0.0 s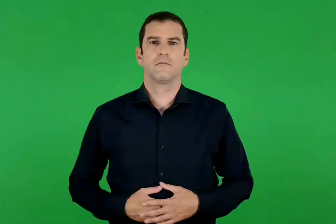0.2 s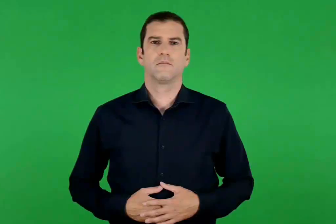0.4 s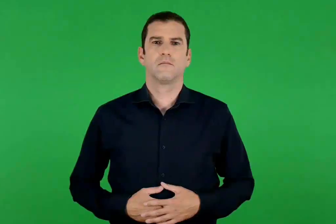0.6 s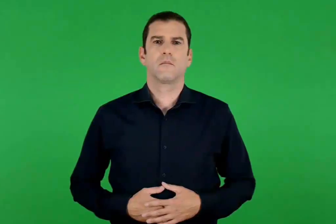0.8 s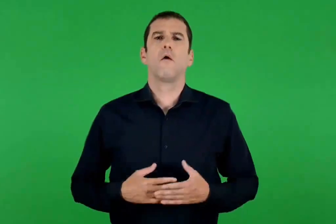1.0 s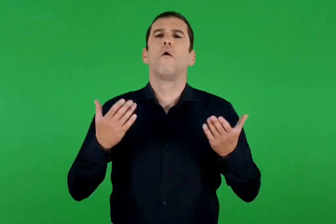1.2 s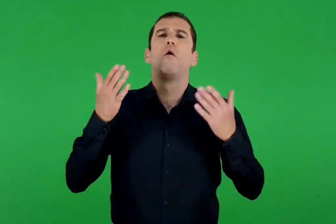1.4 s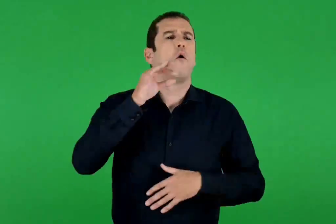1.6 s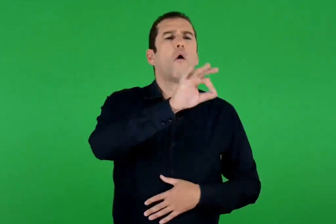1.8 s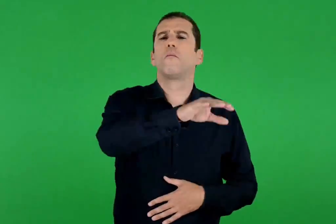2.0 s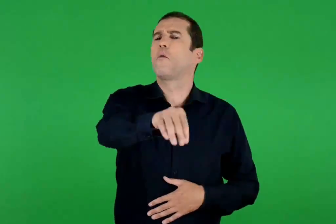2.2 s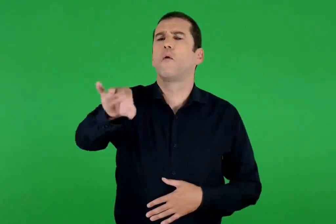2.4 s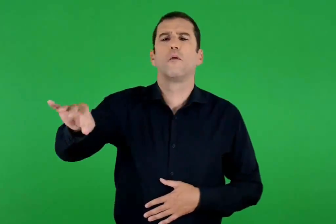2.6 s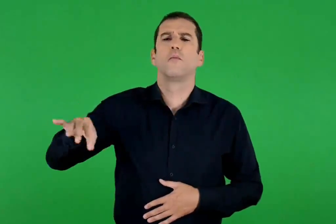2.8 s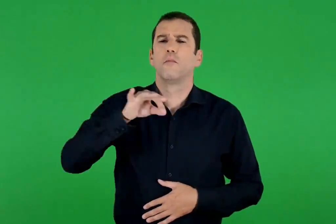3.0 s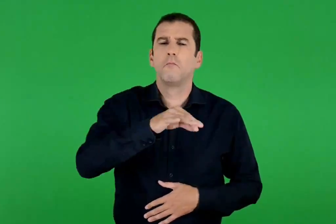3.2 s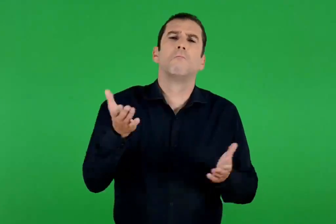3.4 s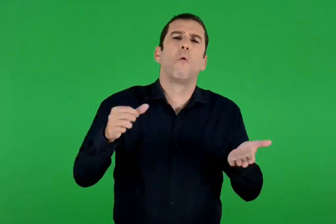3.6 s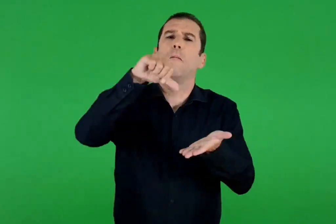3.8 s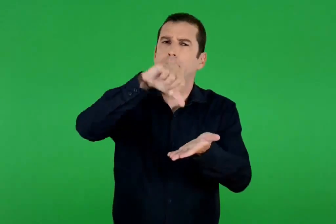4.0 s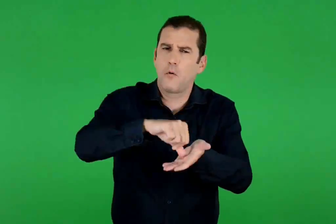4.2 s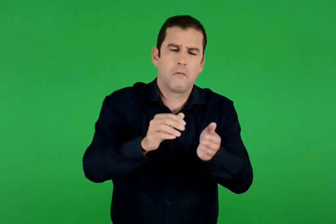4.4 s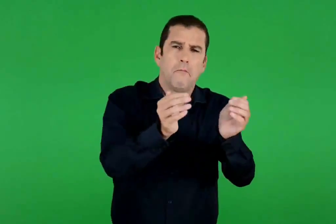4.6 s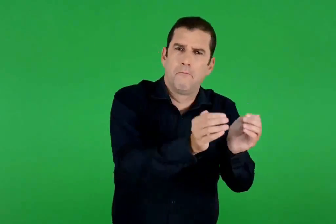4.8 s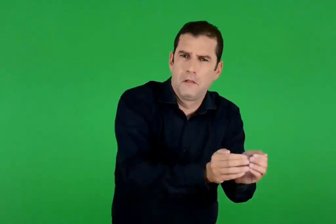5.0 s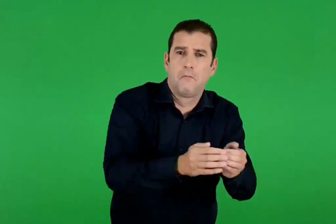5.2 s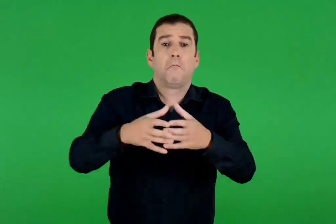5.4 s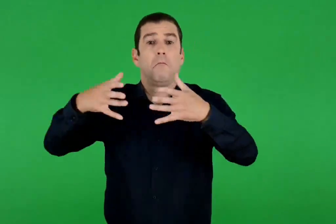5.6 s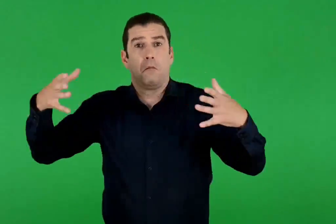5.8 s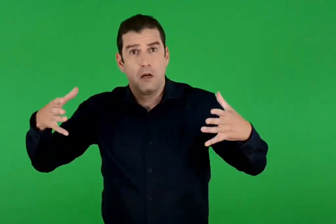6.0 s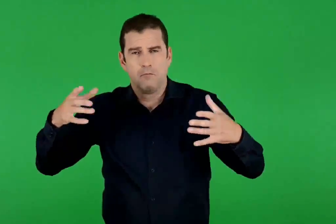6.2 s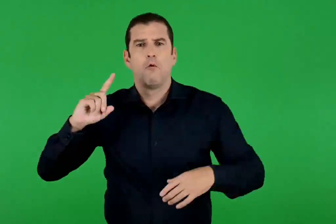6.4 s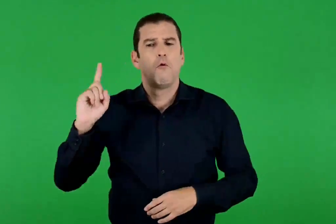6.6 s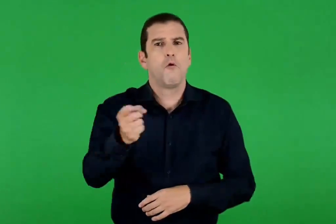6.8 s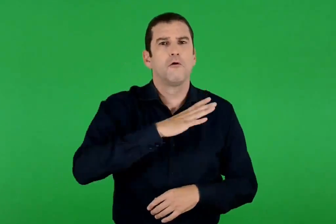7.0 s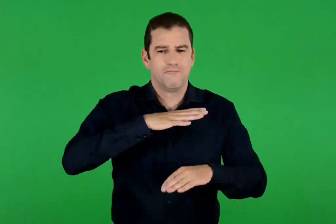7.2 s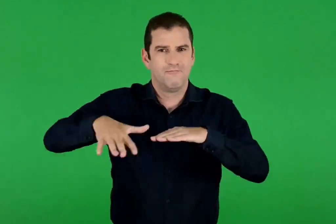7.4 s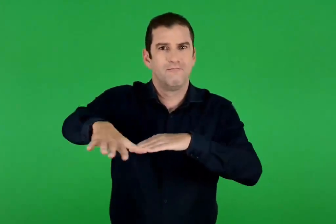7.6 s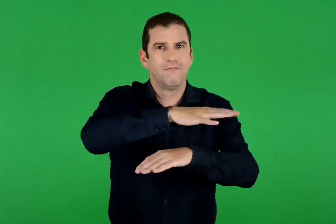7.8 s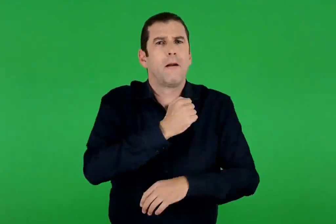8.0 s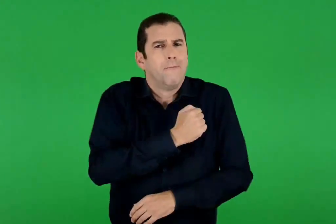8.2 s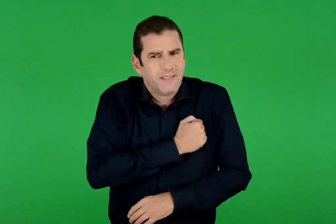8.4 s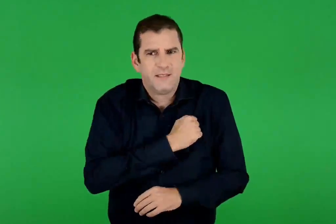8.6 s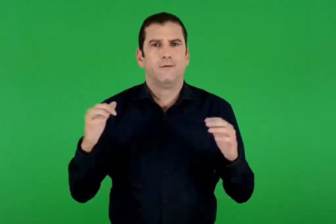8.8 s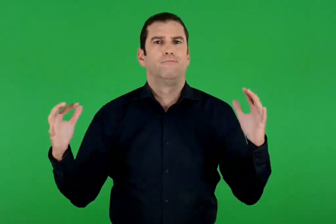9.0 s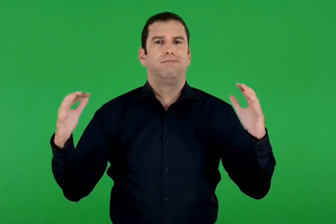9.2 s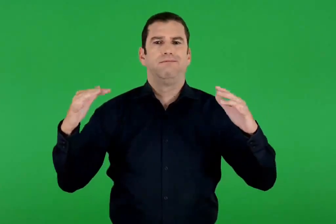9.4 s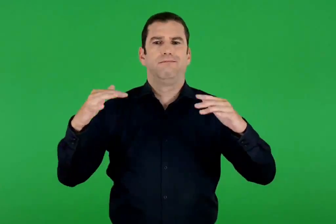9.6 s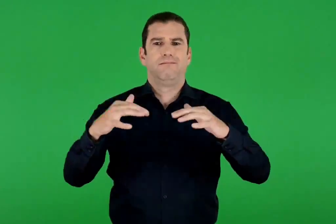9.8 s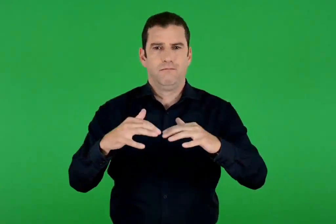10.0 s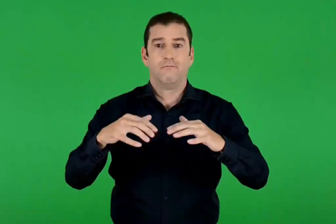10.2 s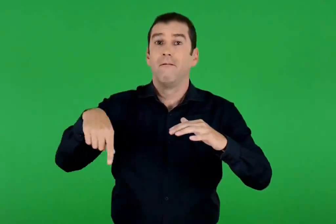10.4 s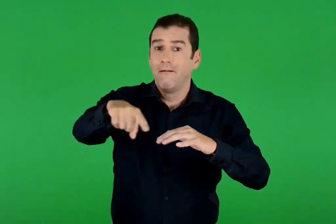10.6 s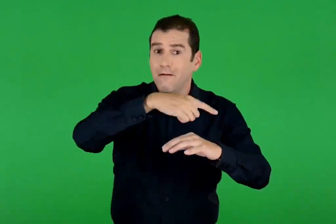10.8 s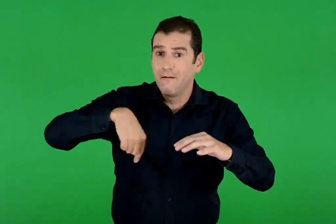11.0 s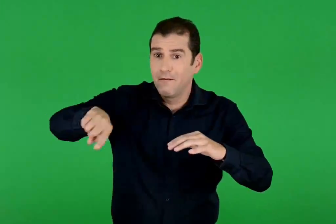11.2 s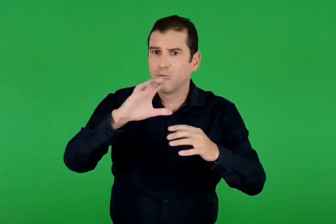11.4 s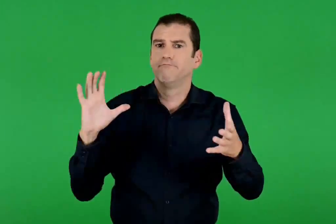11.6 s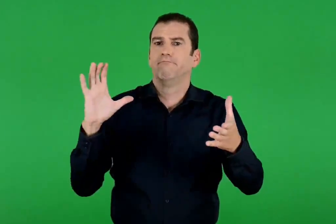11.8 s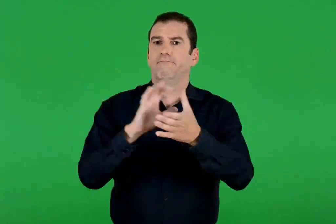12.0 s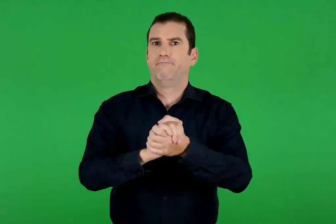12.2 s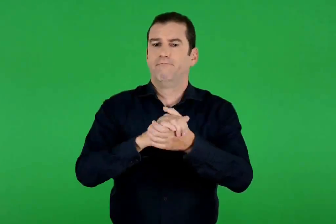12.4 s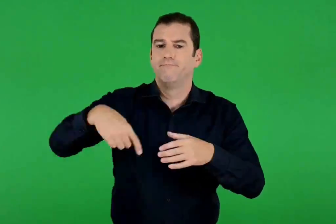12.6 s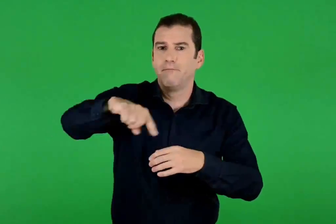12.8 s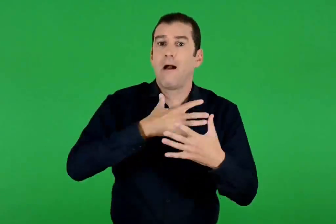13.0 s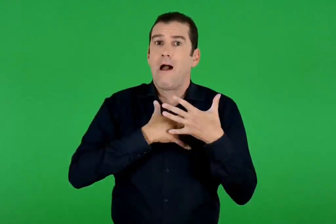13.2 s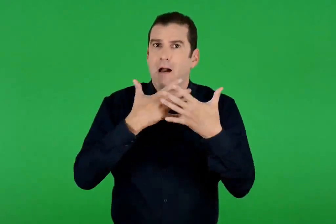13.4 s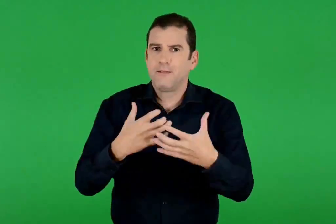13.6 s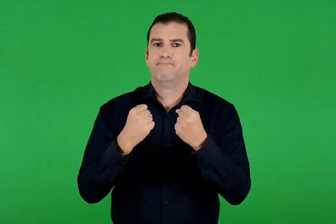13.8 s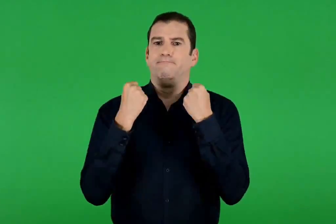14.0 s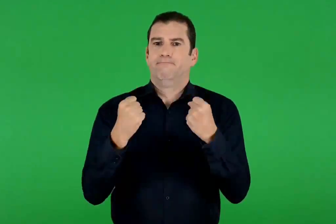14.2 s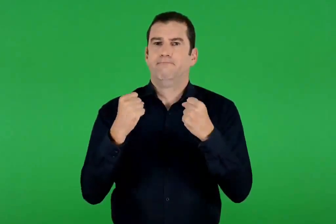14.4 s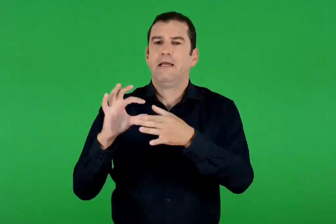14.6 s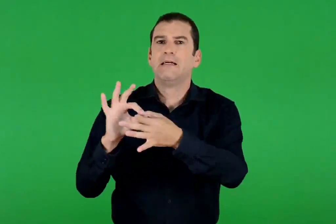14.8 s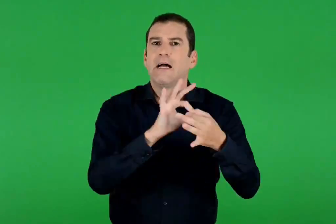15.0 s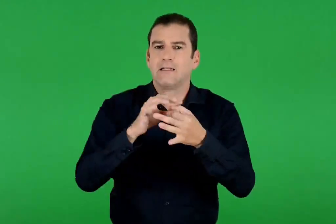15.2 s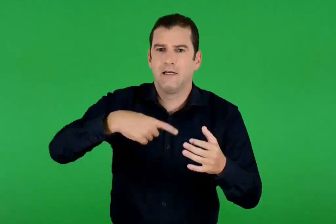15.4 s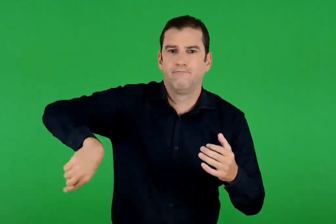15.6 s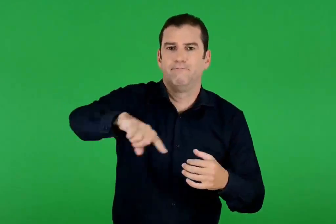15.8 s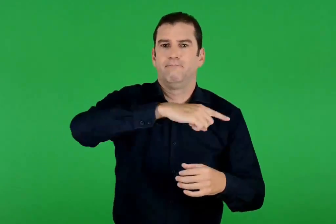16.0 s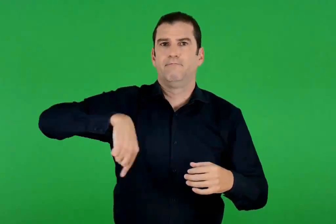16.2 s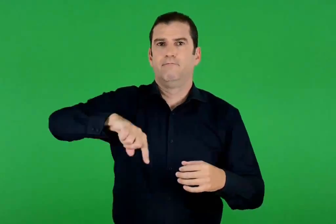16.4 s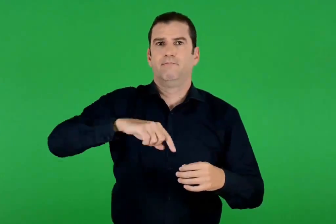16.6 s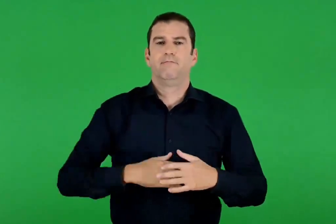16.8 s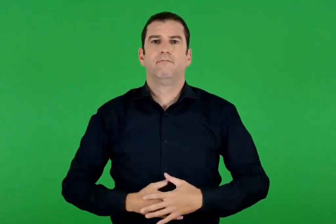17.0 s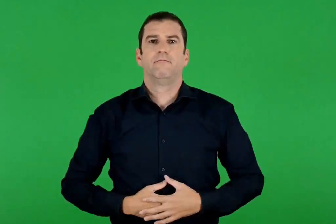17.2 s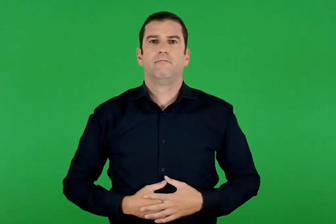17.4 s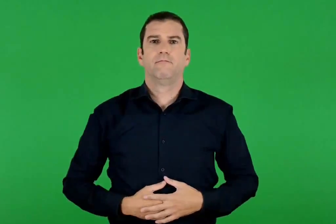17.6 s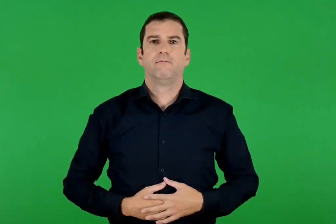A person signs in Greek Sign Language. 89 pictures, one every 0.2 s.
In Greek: όπου κι αν γίνεται , σε μικρή ή μεγάλη πόλη , συγκεντρώνονται όλοι οι ενορίτες. αυτό τους ενώνει και δυναμώνει την αγάπη και τη συνεργασία μεταξύ τους
